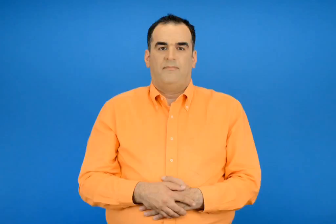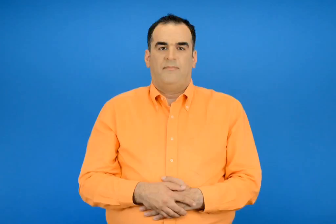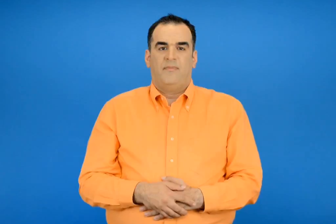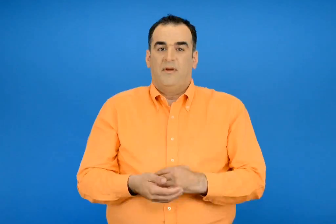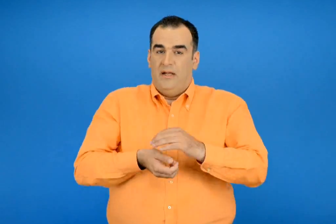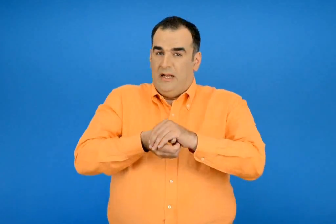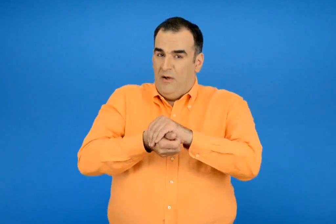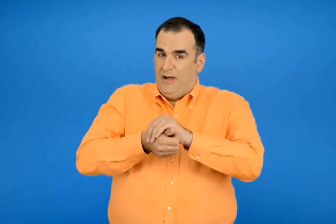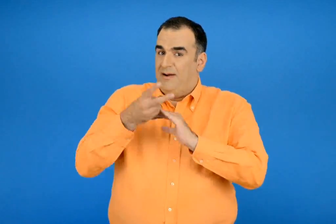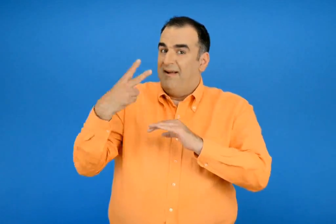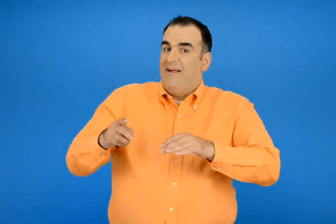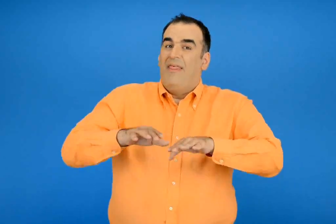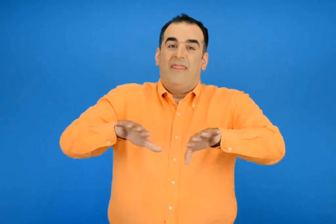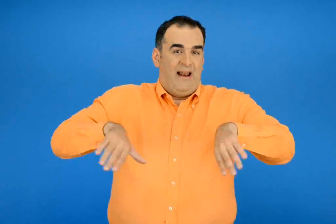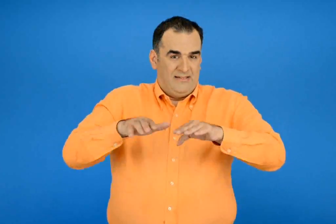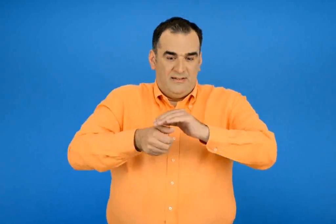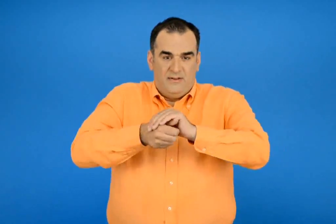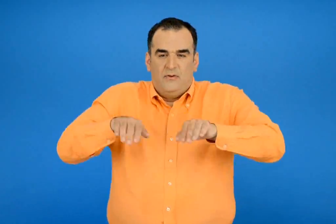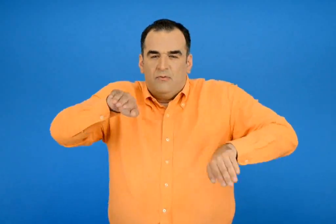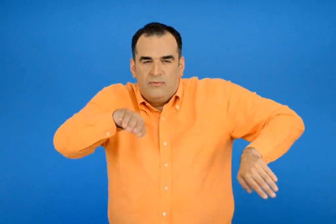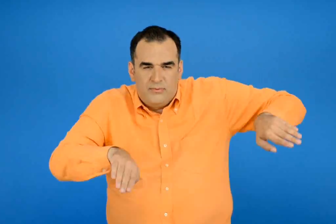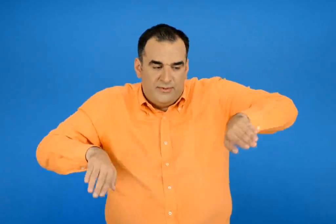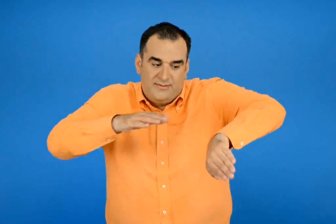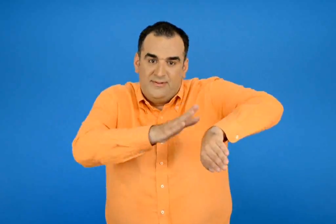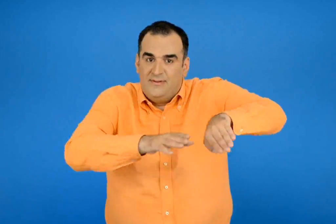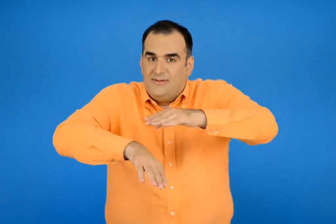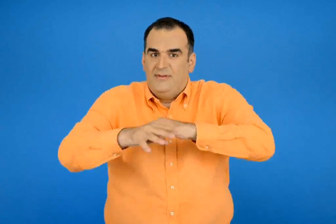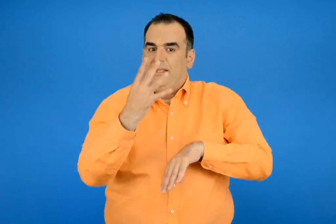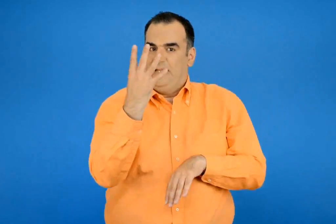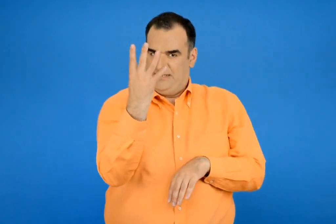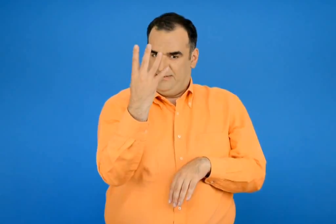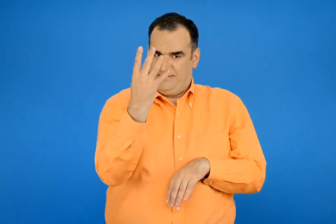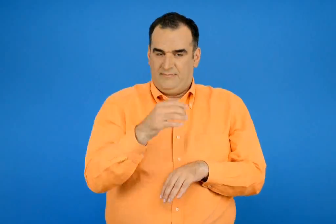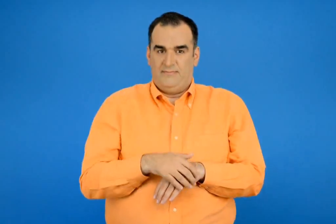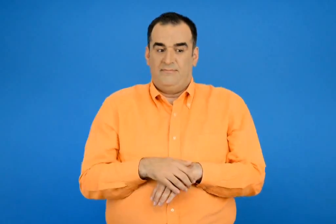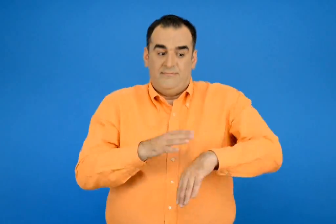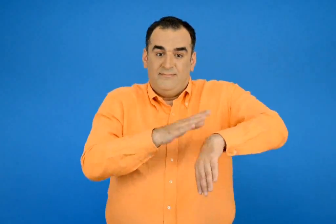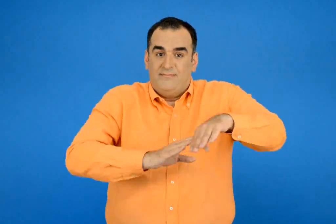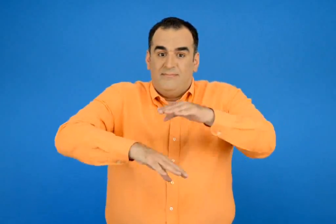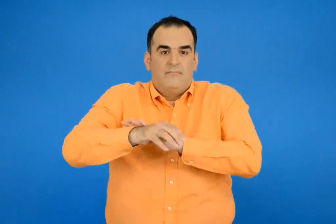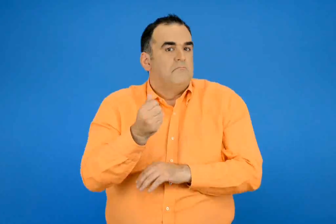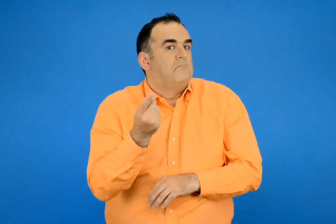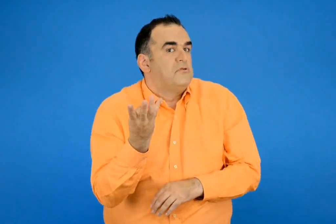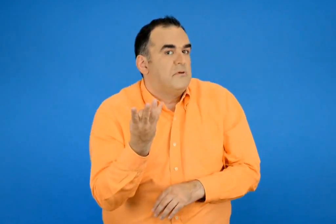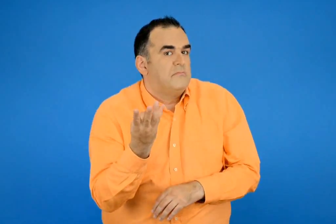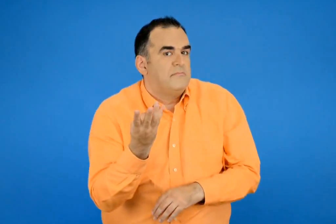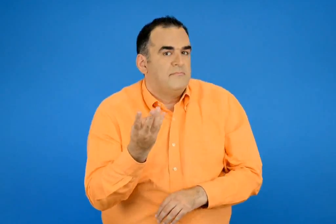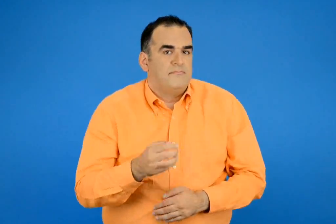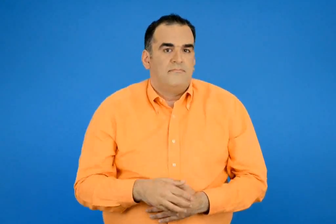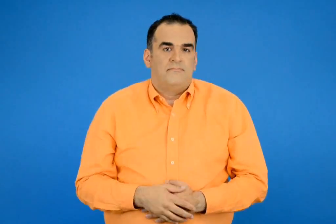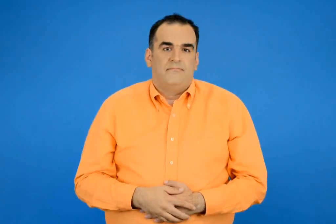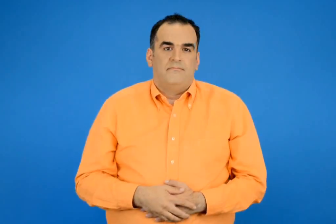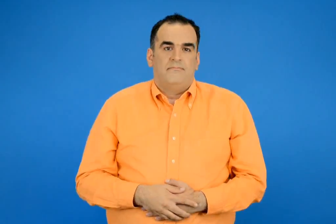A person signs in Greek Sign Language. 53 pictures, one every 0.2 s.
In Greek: μια θαλασσιά χελώνα έχει ποσά ποδιά έχουν
